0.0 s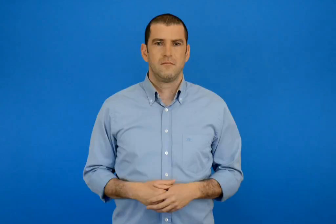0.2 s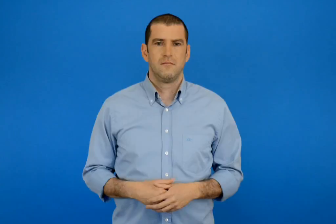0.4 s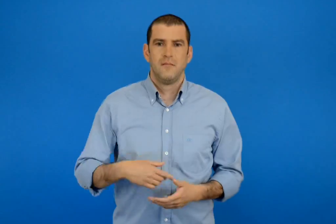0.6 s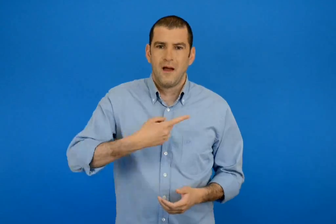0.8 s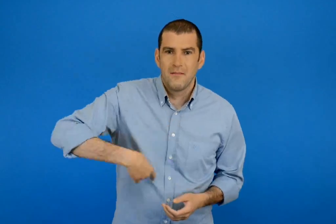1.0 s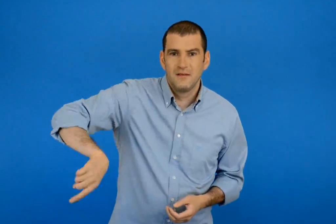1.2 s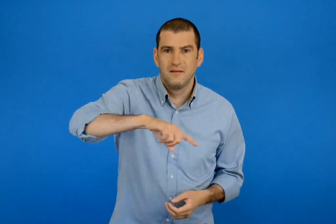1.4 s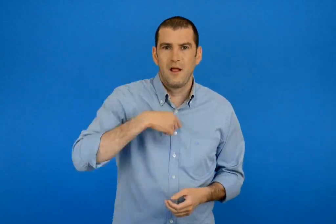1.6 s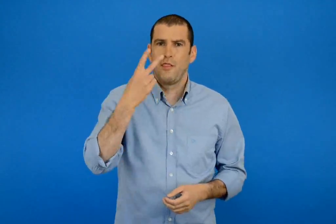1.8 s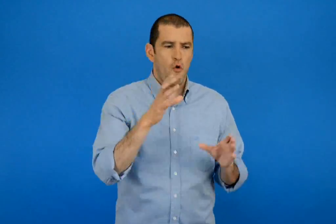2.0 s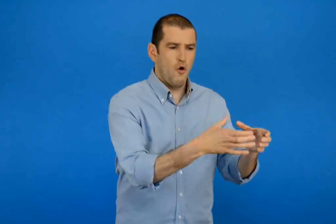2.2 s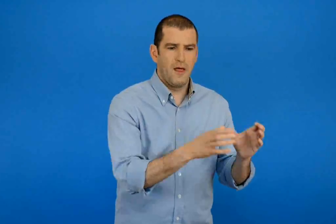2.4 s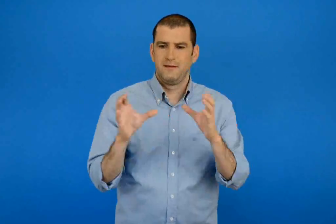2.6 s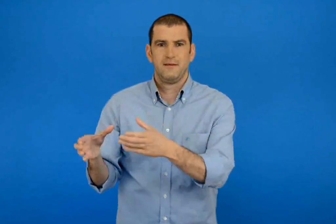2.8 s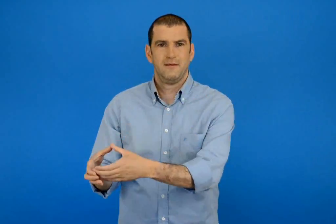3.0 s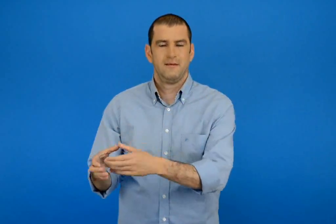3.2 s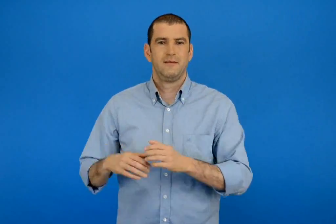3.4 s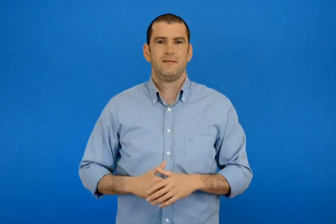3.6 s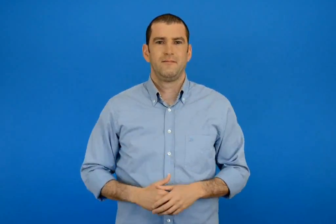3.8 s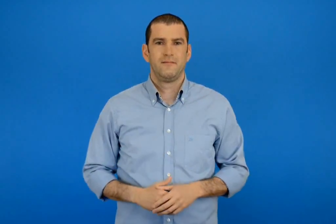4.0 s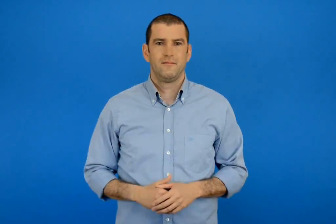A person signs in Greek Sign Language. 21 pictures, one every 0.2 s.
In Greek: γινόμαστε δυο ομάδες
